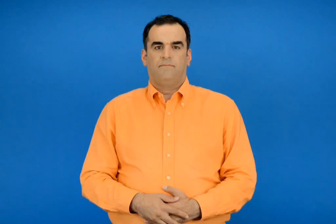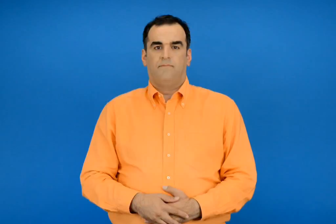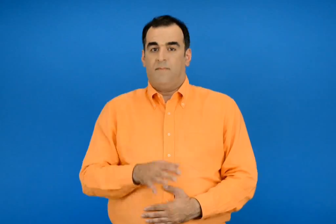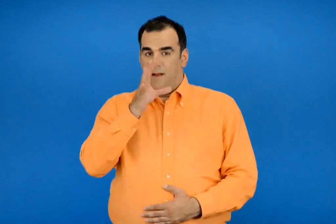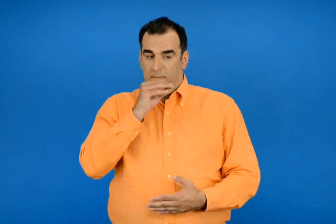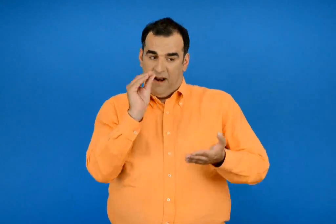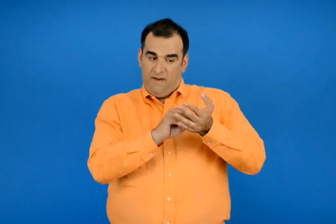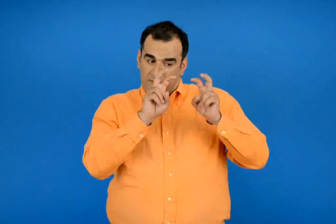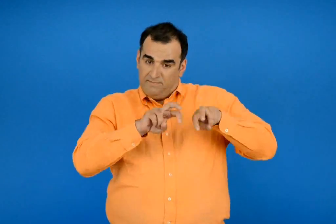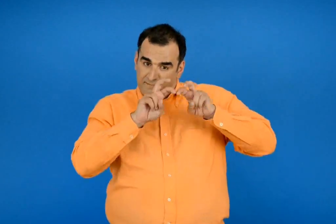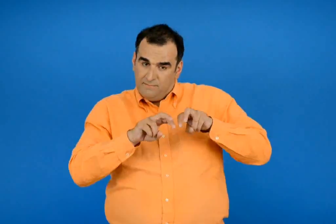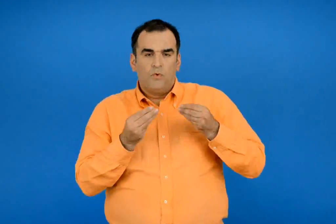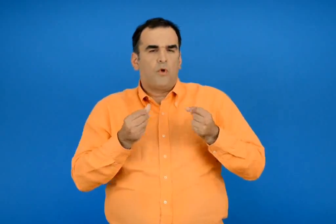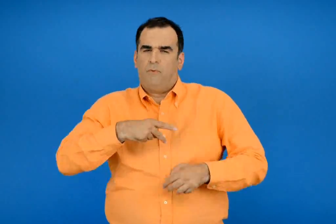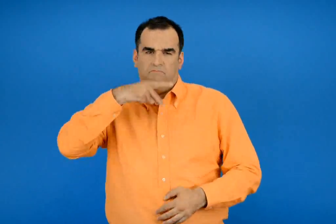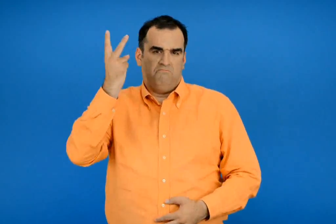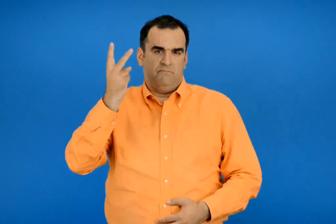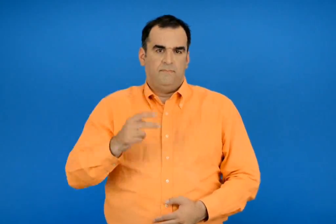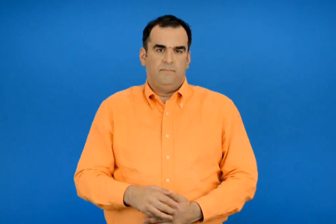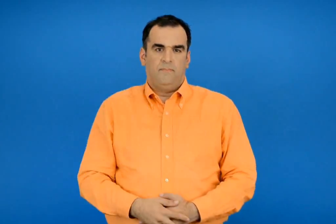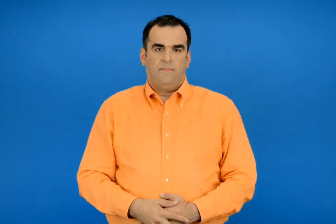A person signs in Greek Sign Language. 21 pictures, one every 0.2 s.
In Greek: επαληθεύουμε με οποίον τρόπο θέλουμε
